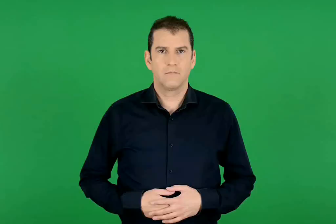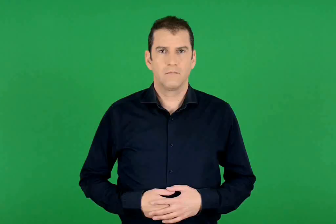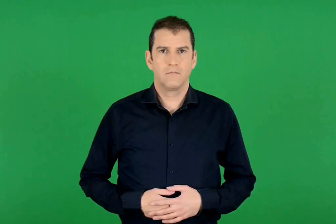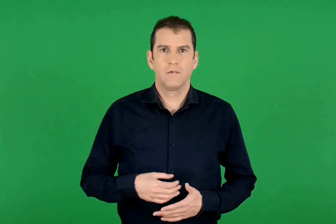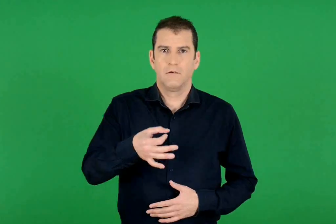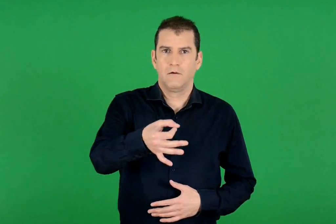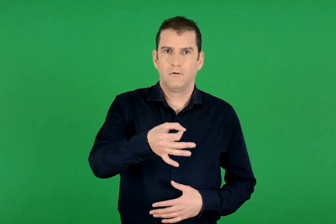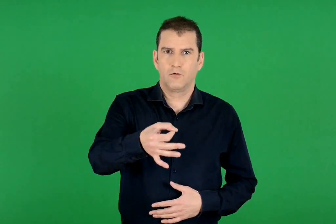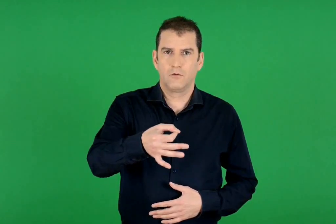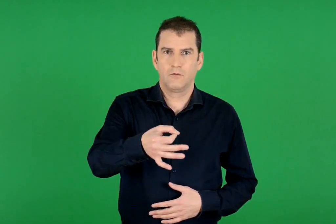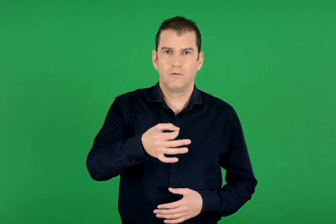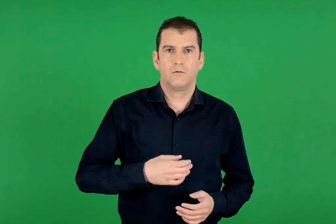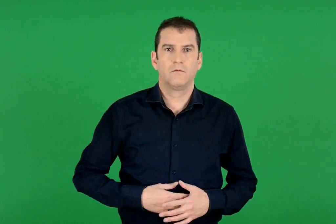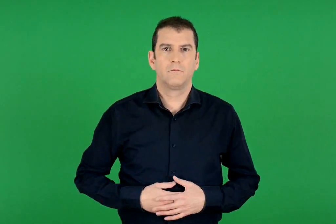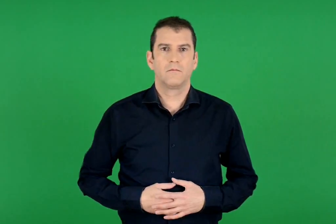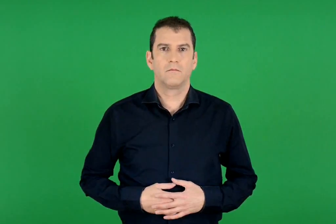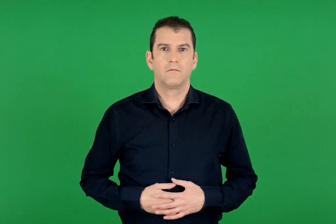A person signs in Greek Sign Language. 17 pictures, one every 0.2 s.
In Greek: νησιωτικός
